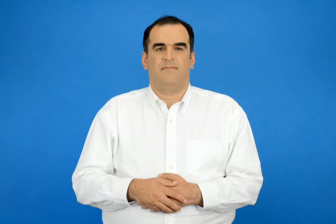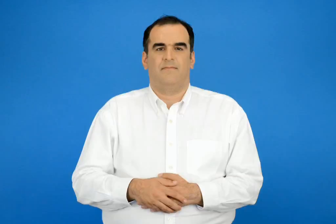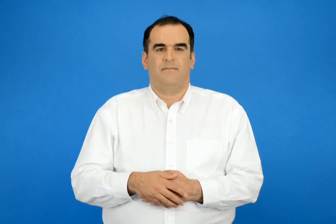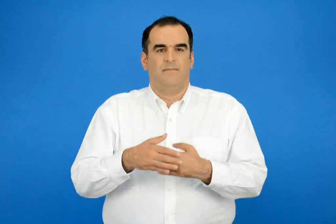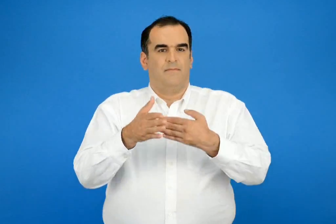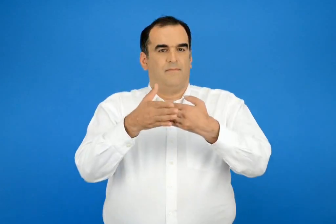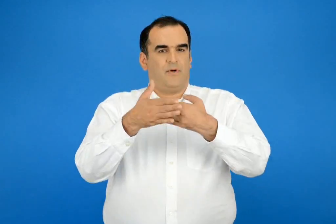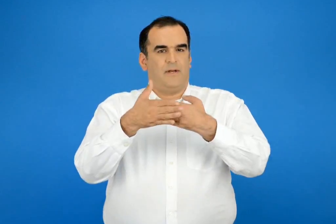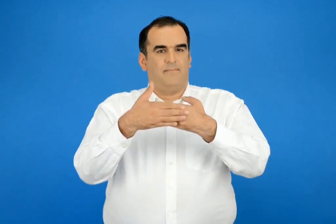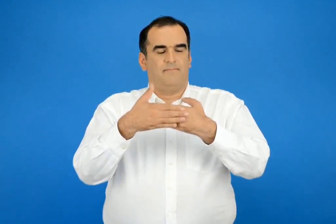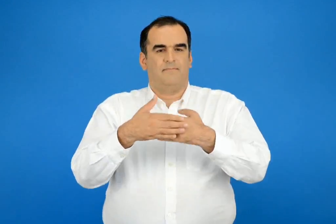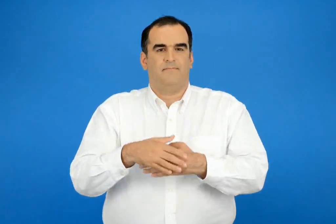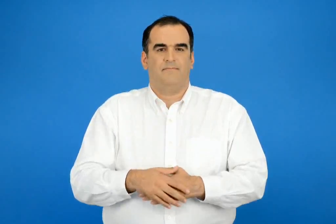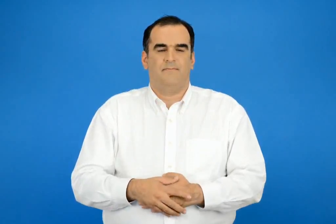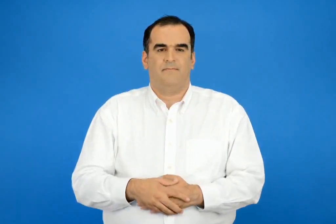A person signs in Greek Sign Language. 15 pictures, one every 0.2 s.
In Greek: πόρτα
